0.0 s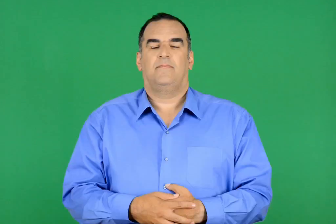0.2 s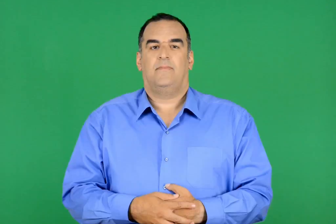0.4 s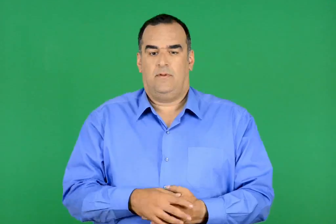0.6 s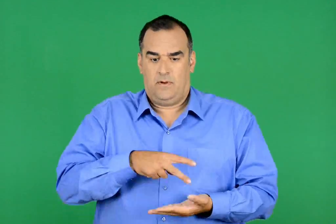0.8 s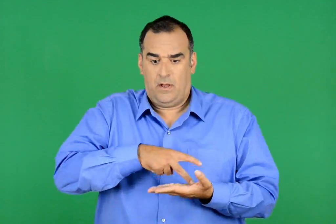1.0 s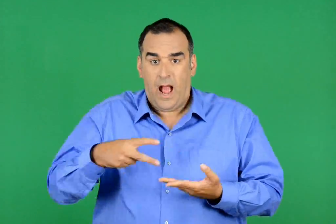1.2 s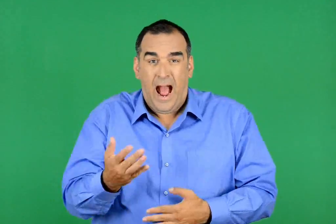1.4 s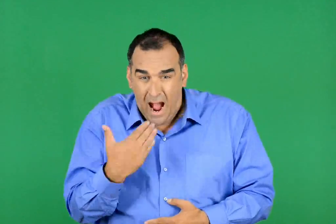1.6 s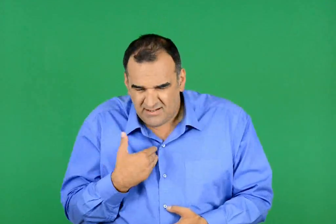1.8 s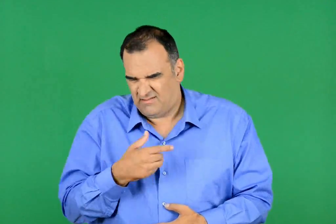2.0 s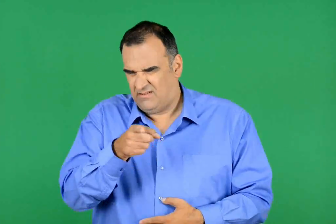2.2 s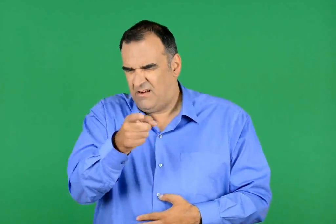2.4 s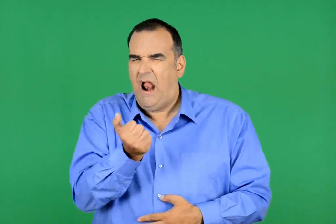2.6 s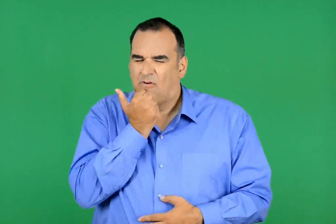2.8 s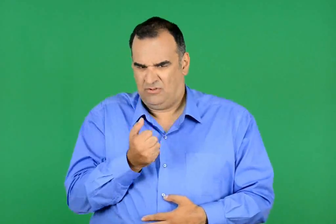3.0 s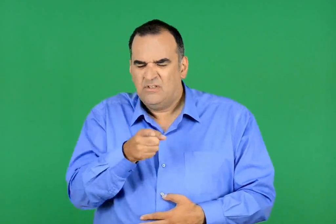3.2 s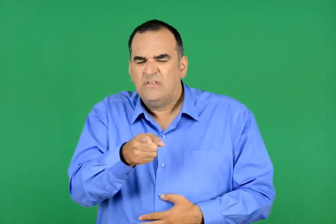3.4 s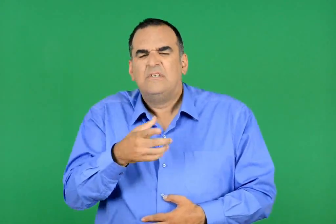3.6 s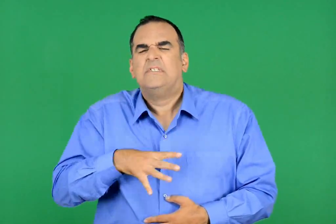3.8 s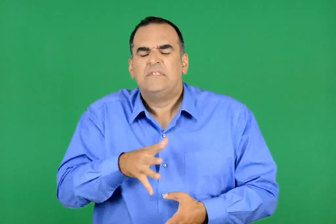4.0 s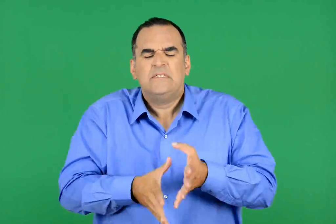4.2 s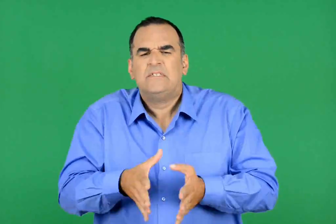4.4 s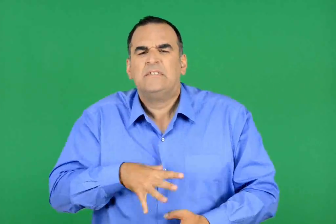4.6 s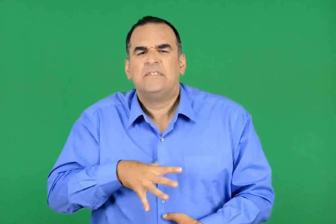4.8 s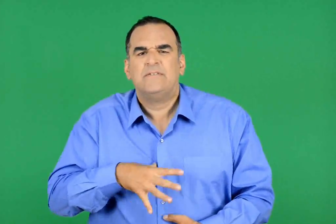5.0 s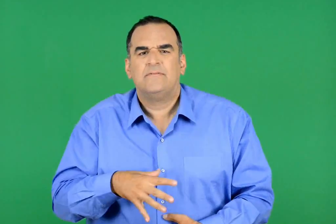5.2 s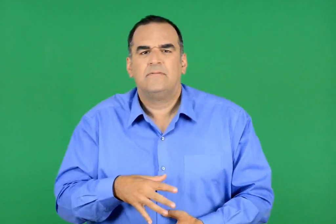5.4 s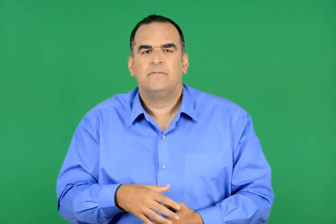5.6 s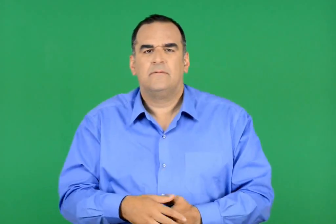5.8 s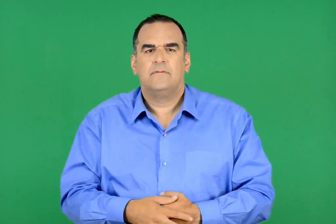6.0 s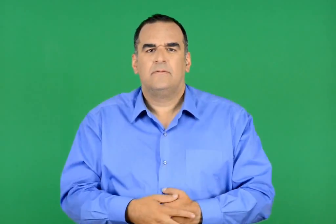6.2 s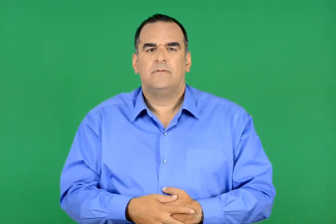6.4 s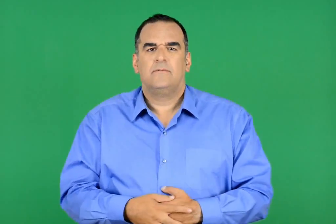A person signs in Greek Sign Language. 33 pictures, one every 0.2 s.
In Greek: δεν έκανα πλονζόν ; κάνεις λάθος. και τι είναι όλα αυτά ;
